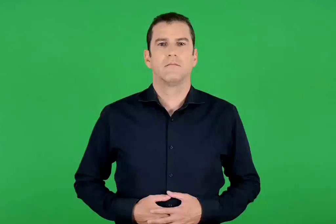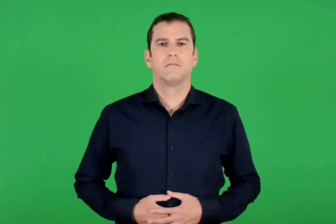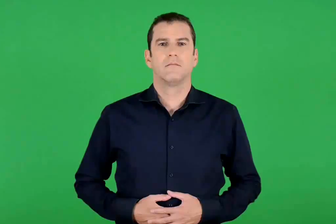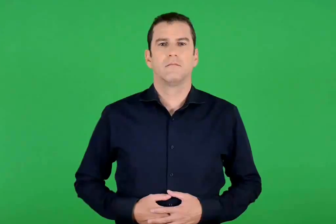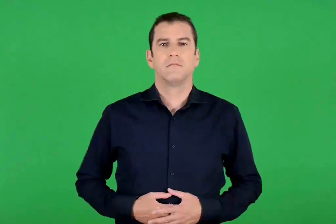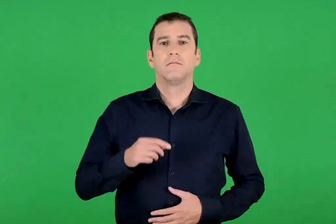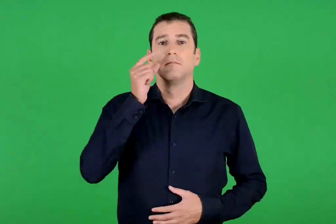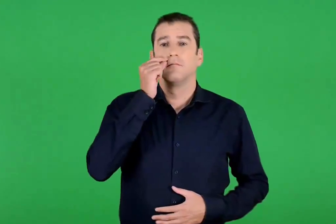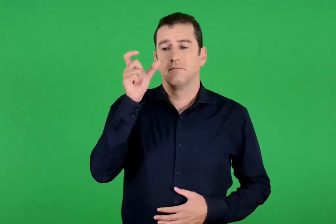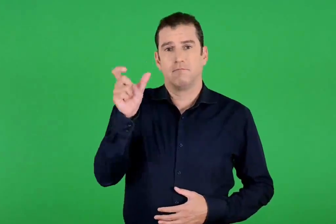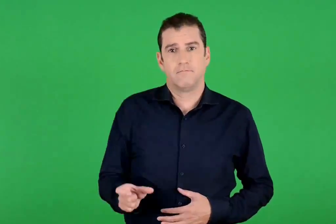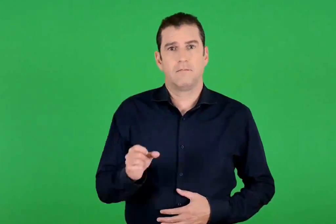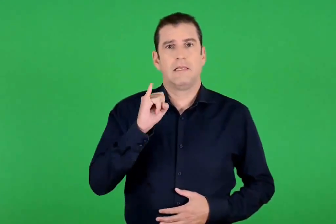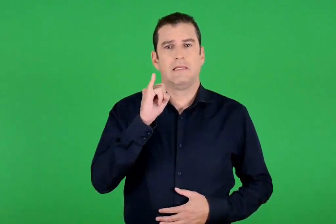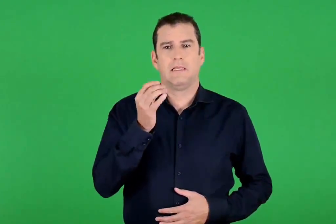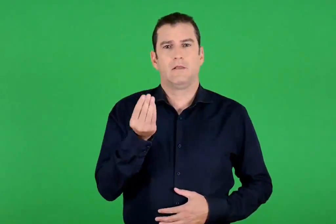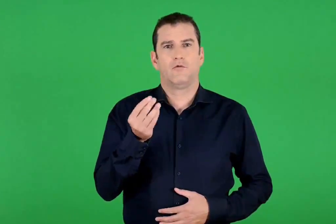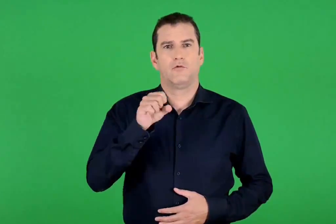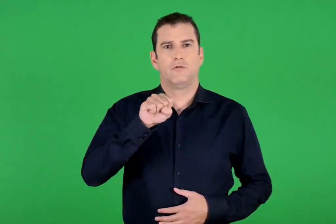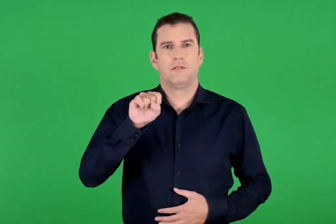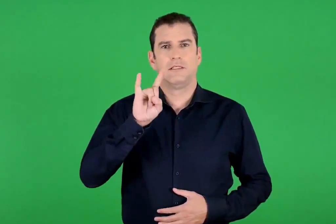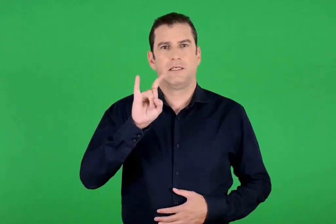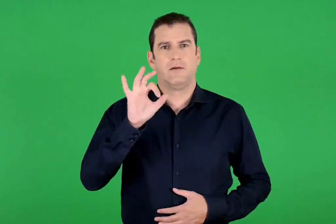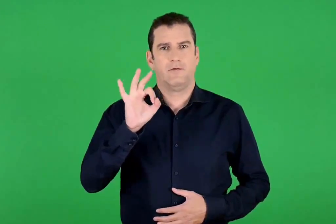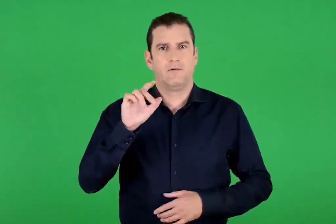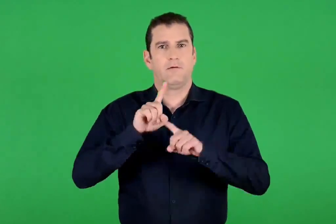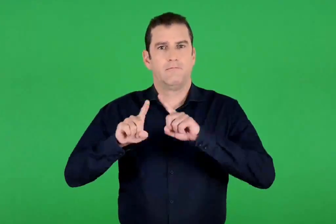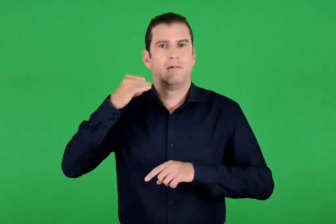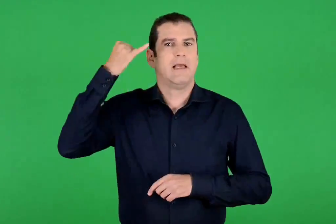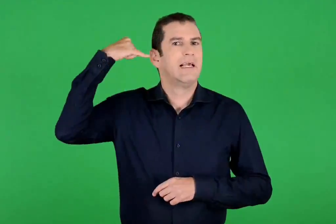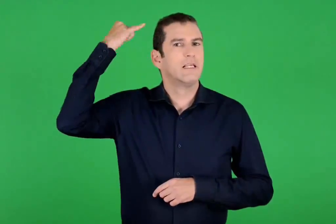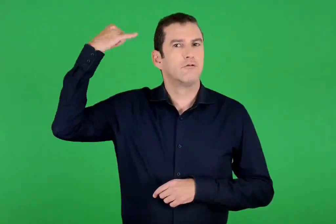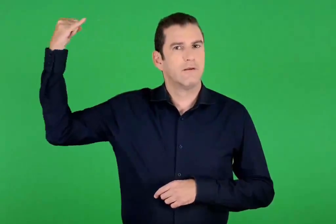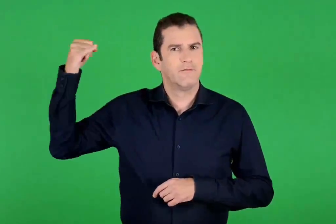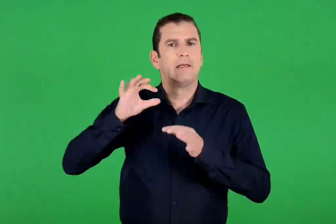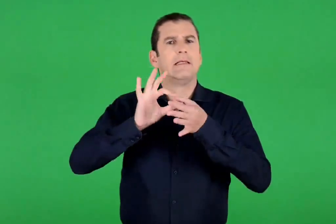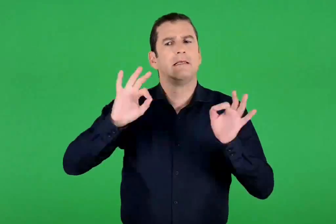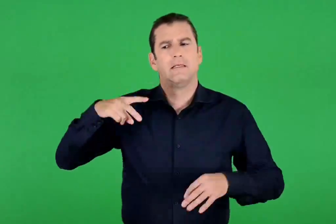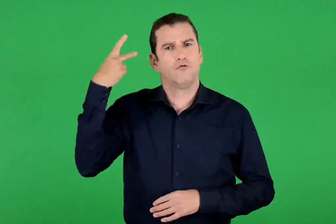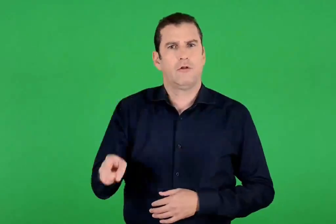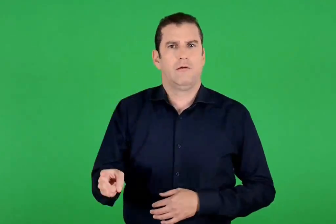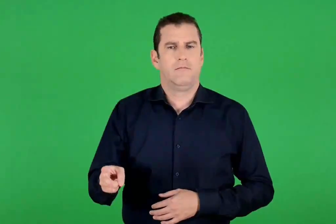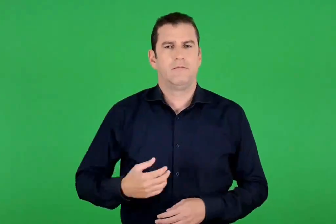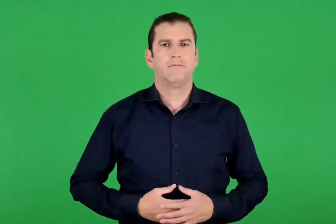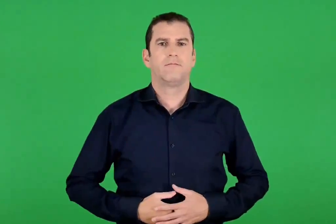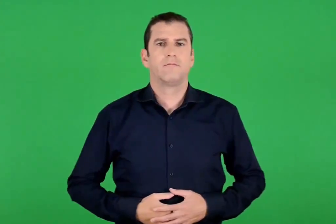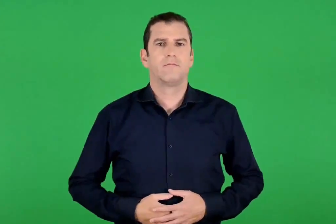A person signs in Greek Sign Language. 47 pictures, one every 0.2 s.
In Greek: η ιστορία του ιωσήφ
